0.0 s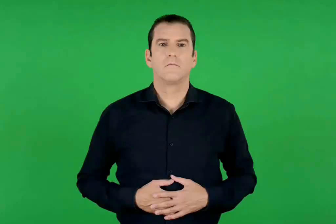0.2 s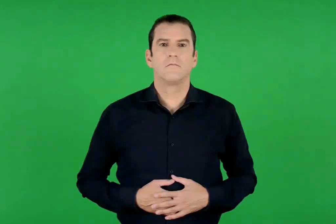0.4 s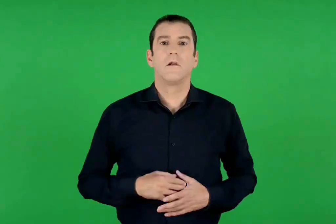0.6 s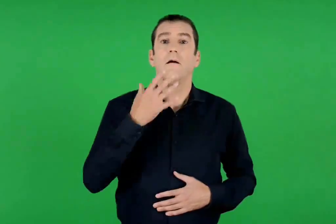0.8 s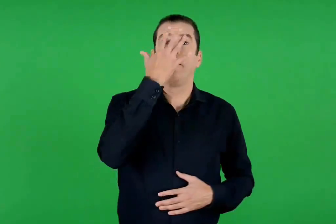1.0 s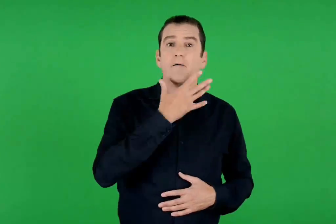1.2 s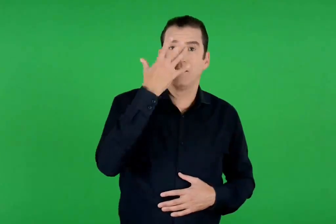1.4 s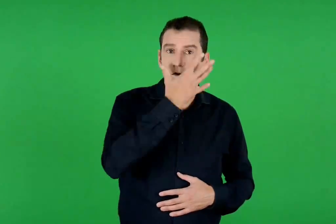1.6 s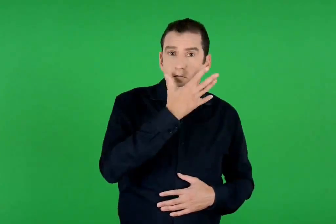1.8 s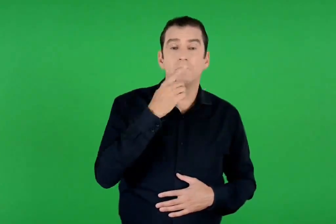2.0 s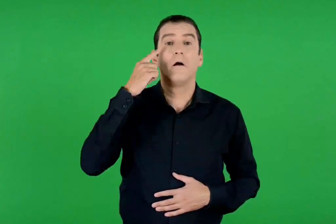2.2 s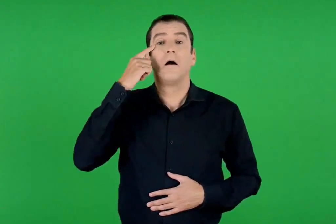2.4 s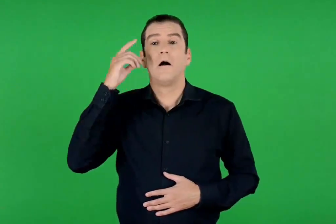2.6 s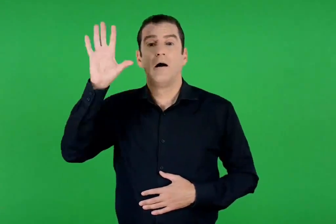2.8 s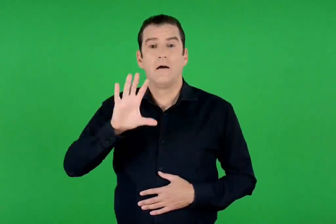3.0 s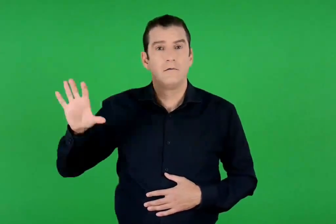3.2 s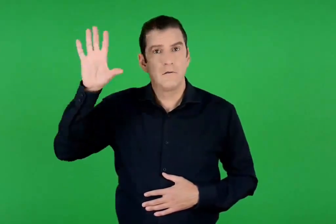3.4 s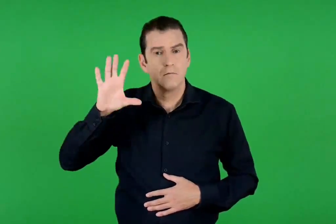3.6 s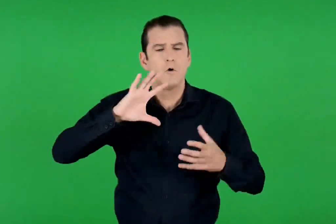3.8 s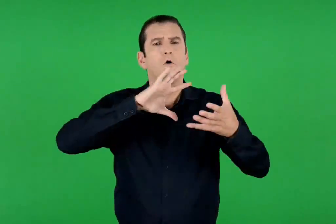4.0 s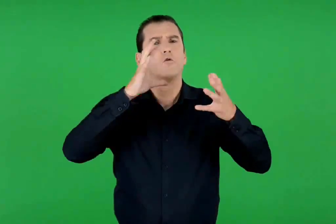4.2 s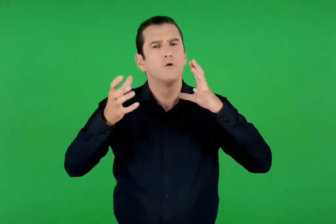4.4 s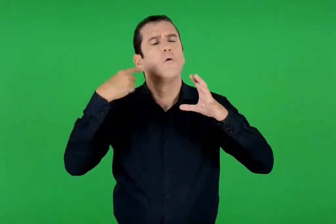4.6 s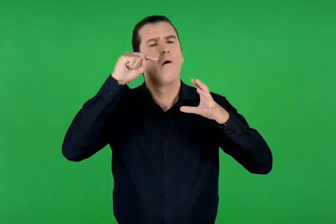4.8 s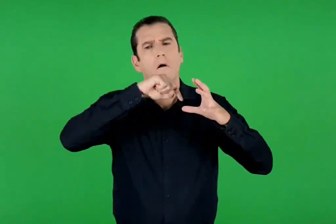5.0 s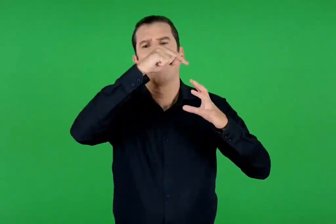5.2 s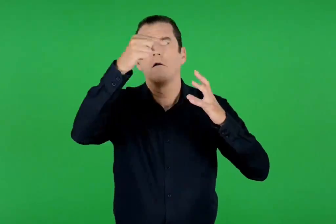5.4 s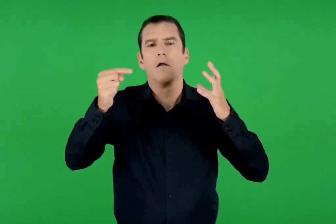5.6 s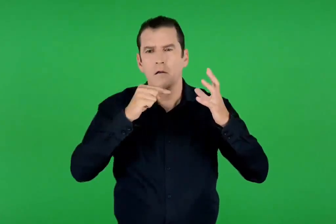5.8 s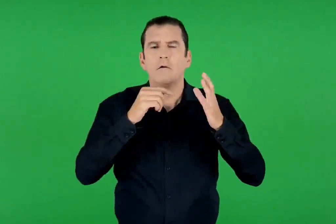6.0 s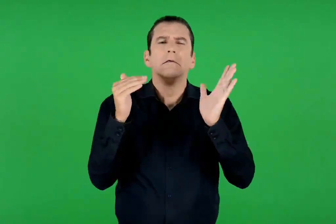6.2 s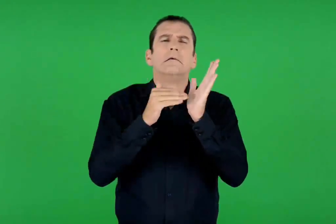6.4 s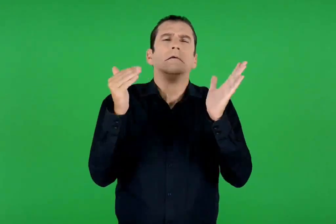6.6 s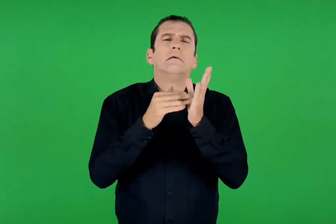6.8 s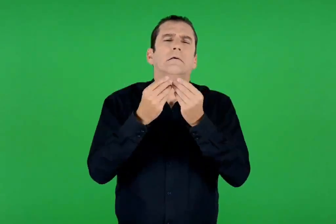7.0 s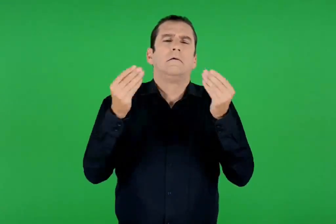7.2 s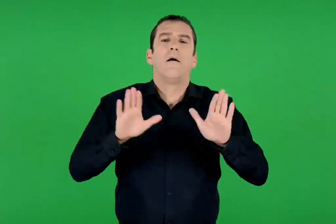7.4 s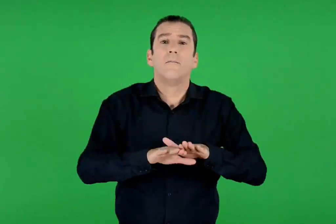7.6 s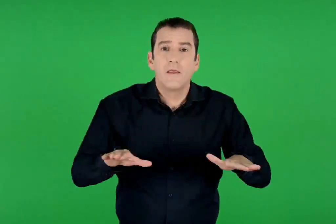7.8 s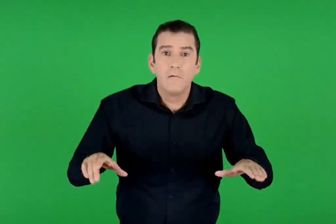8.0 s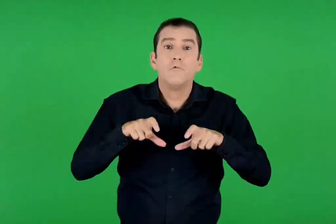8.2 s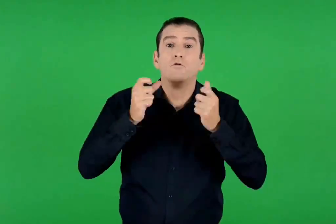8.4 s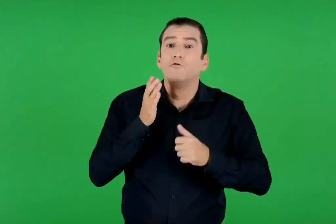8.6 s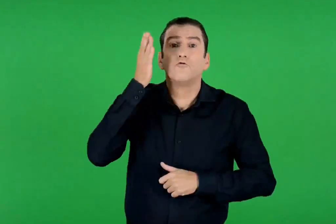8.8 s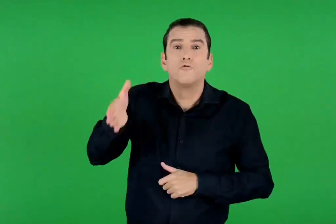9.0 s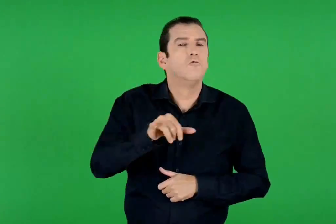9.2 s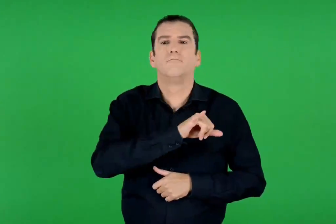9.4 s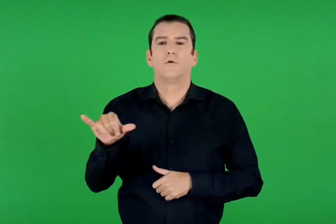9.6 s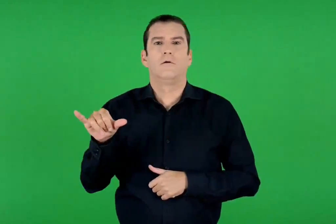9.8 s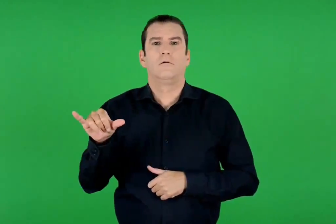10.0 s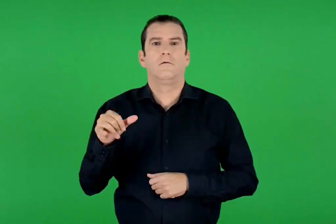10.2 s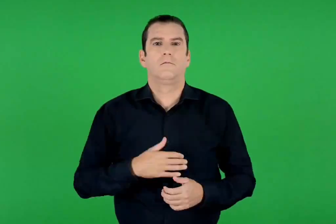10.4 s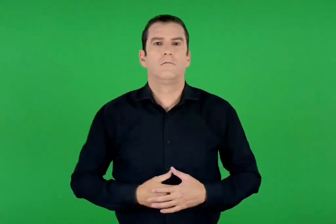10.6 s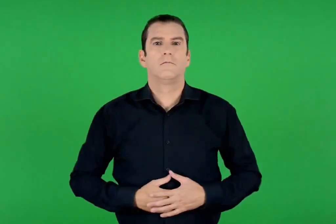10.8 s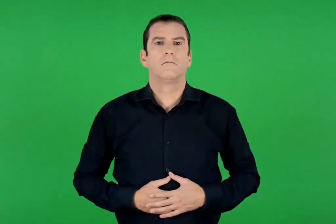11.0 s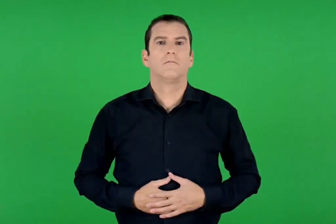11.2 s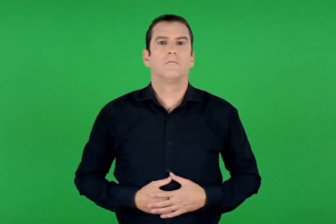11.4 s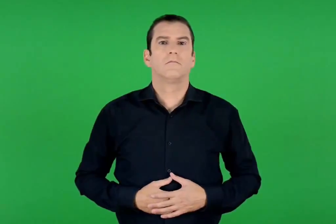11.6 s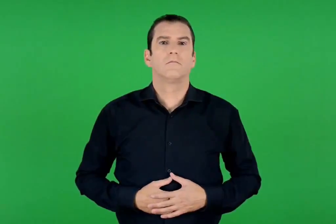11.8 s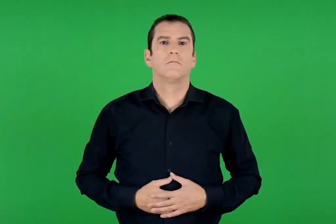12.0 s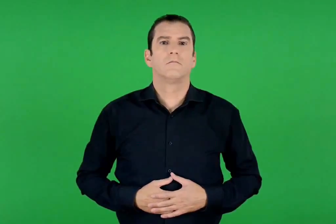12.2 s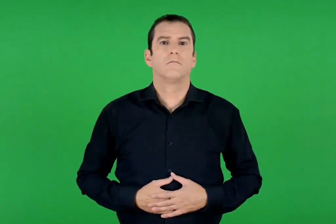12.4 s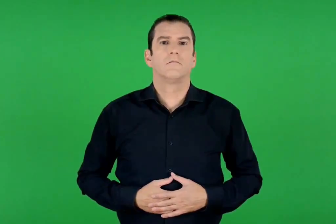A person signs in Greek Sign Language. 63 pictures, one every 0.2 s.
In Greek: στην αφρική , στην ασία και σε άλλα μέρη του κόσμου , υπάρχουν χιλιάδες παιδιά που δεν έχουν πάει ποτέ σχολείο
